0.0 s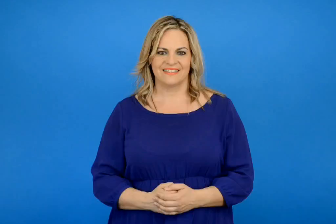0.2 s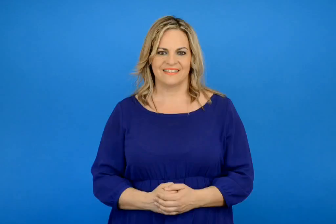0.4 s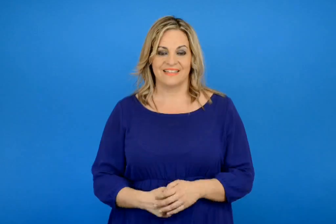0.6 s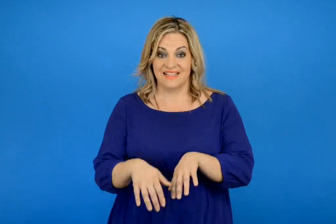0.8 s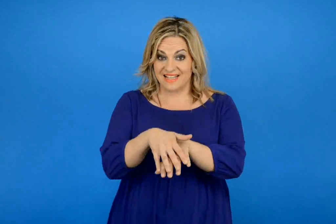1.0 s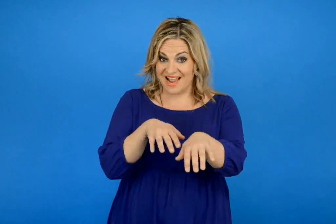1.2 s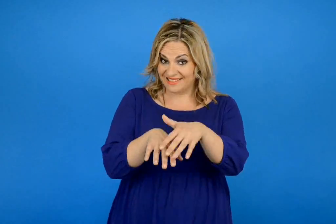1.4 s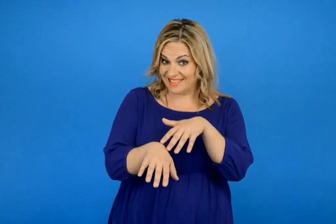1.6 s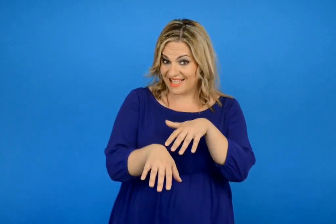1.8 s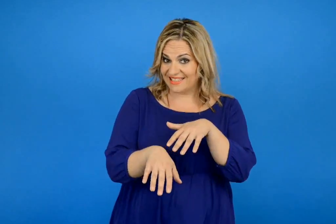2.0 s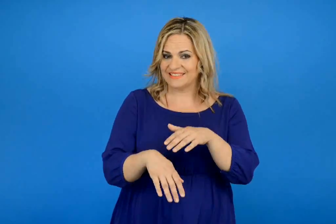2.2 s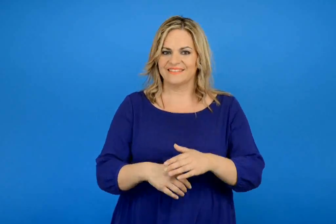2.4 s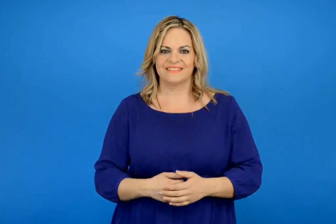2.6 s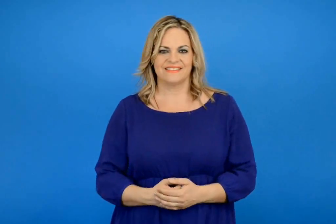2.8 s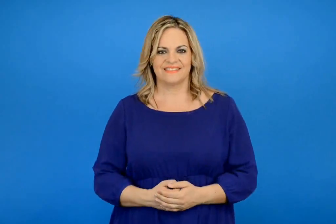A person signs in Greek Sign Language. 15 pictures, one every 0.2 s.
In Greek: γάντια
